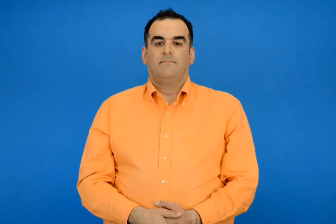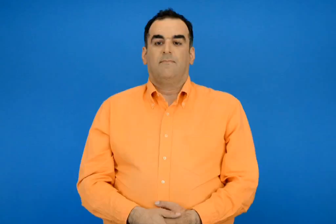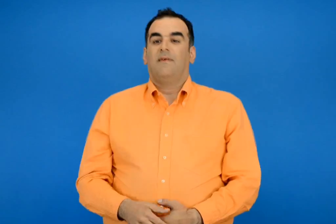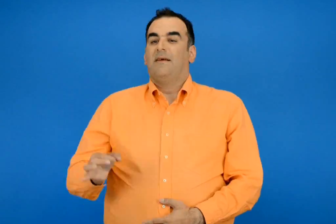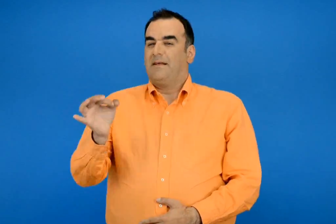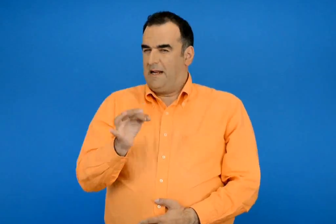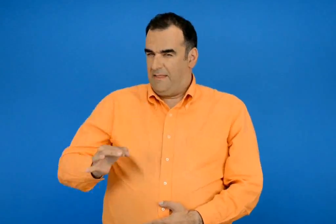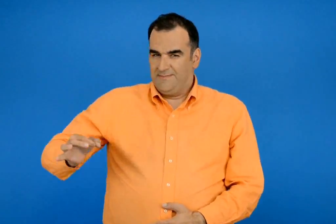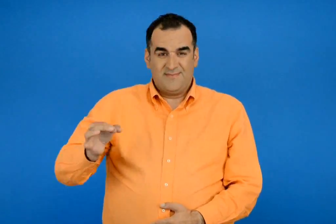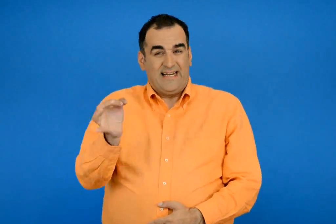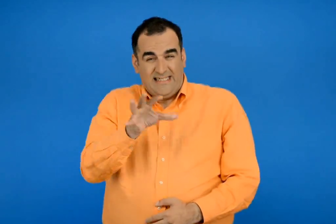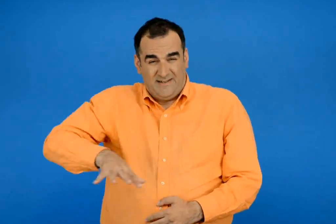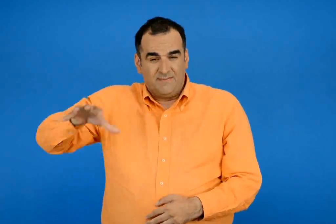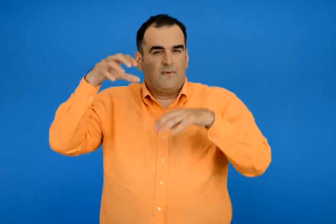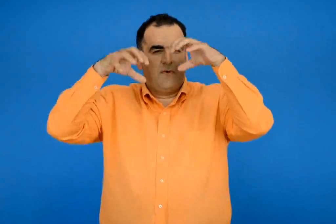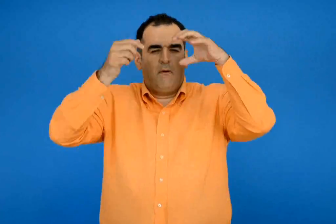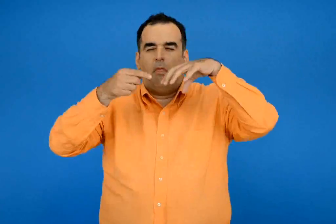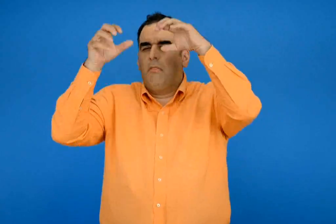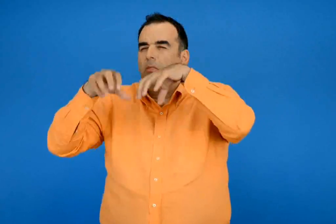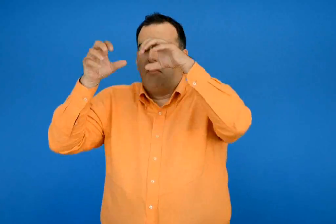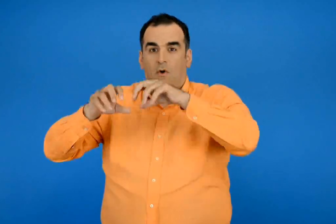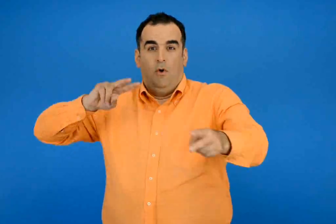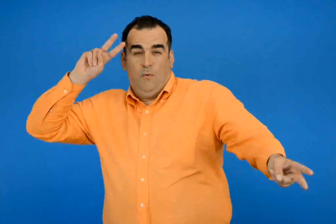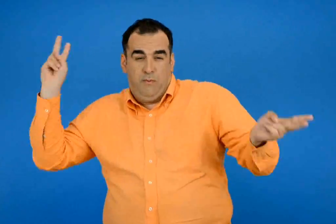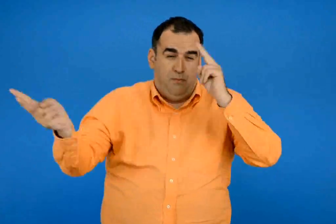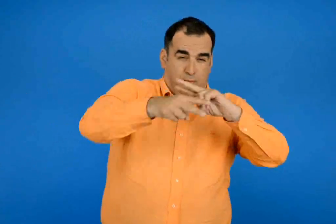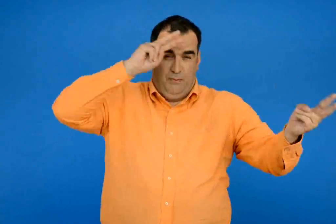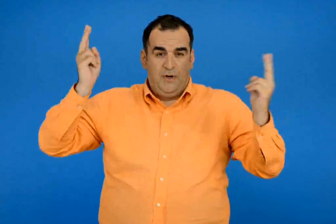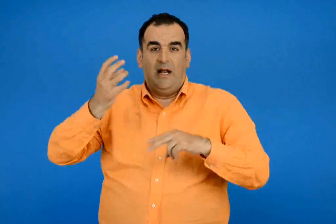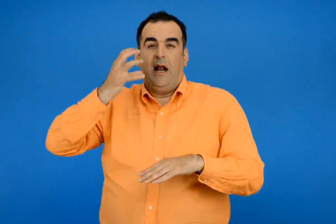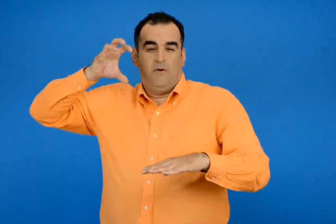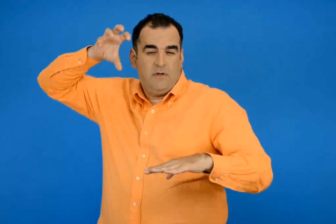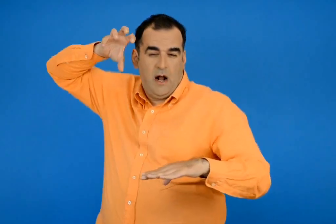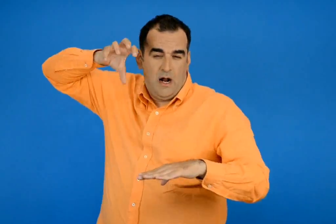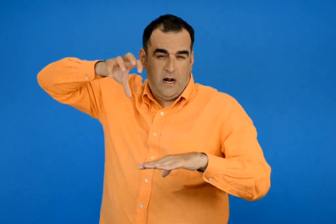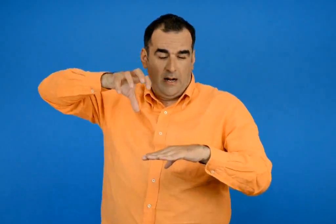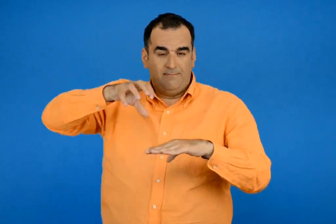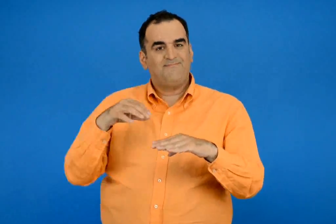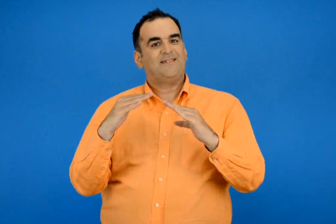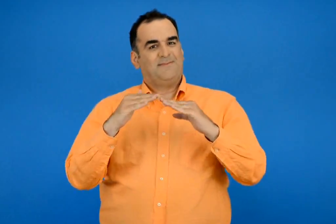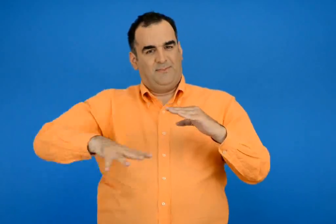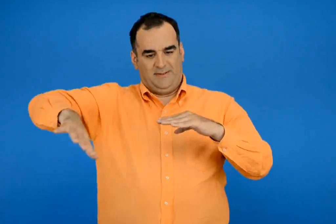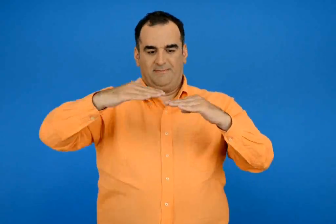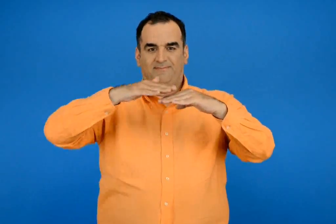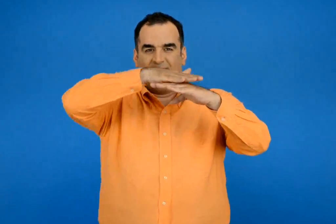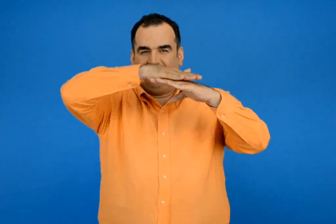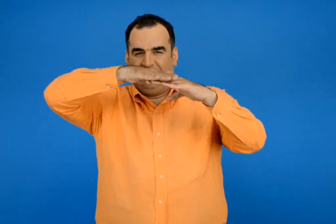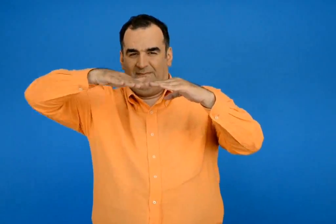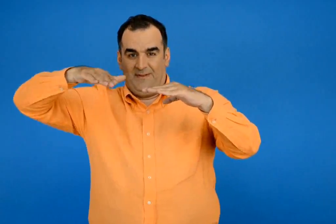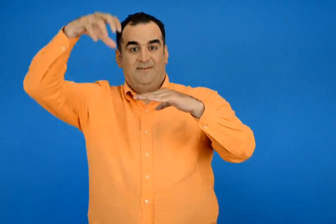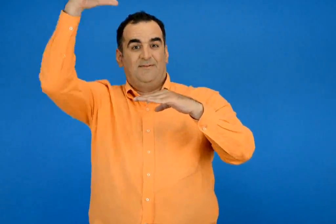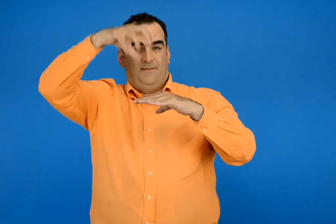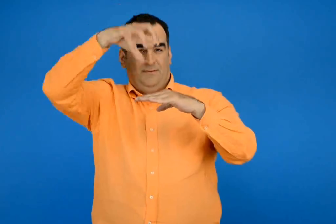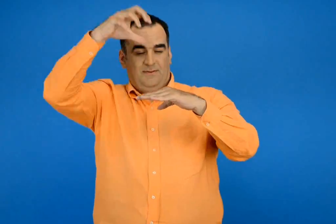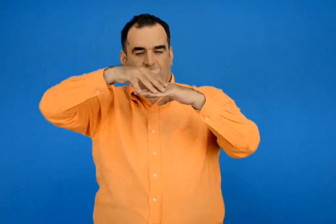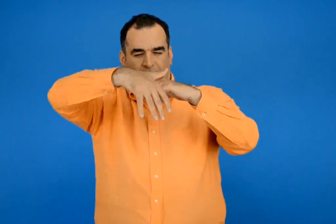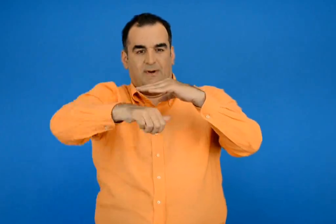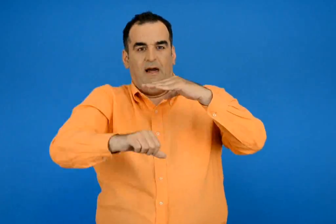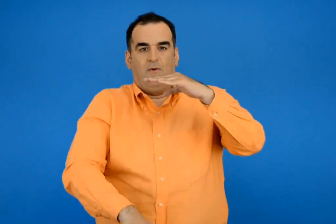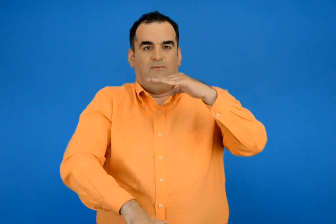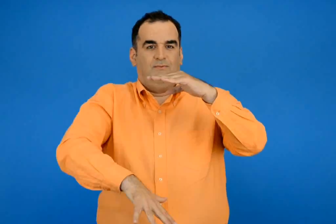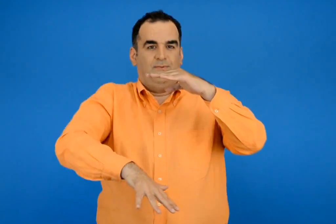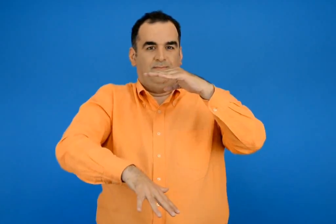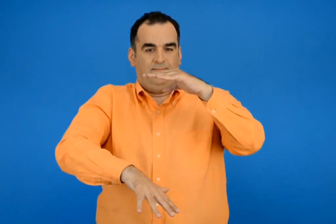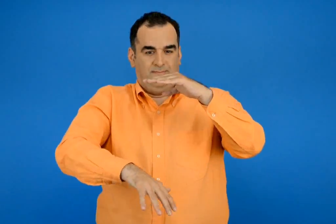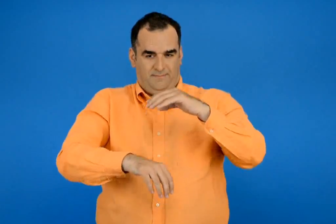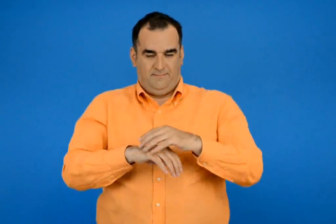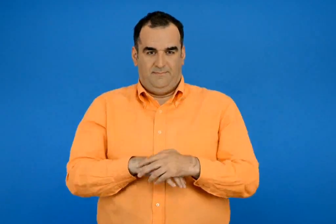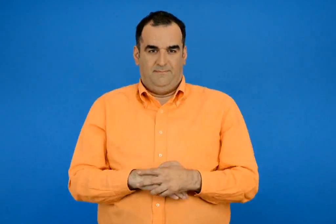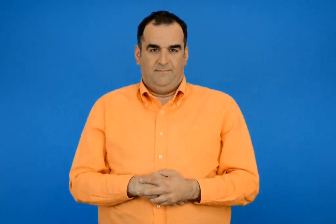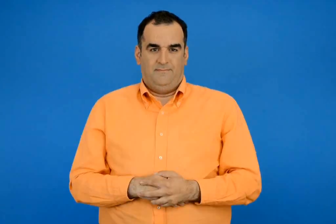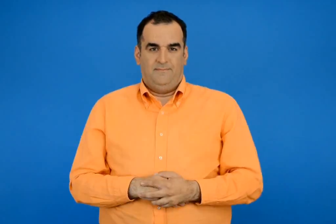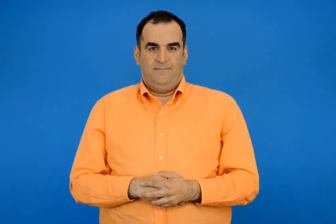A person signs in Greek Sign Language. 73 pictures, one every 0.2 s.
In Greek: στις κυκλάδες που είναι νησιά με λίγες βροχές δυνατούς ανέμους και πολύ ήλιο τα σπίτια έχουν επίπεδη στέγη για να μαζεύουν το νερό της βροχής
